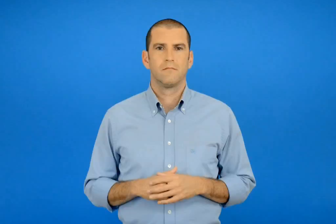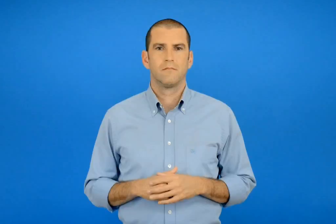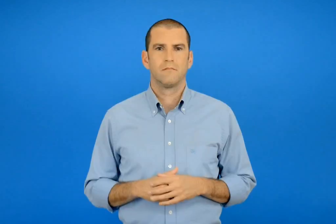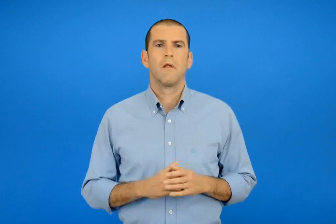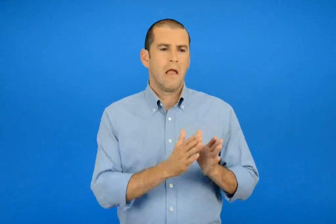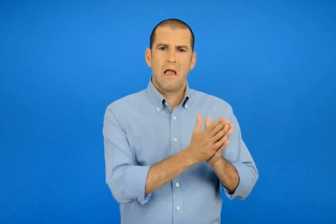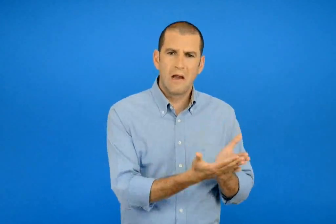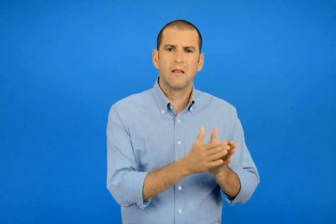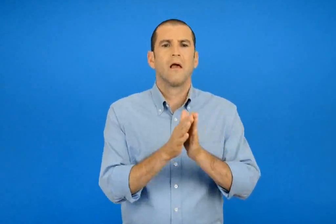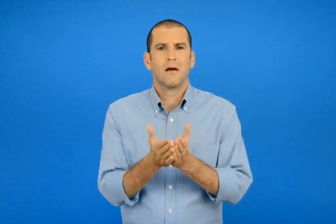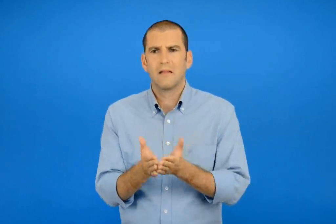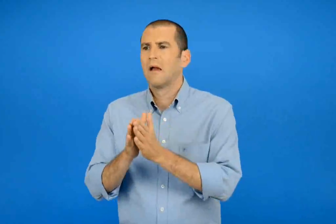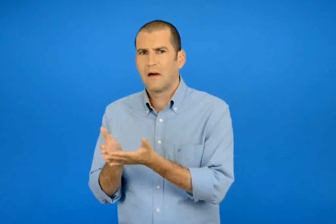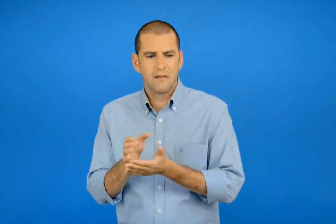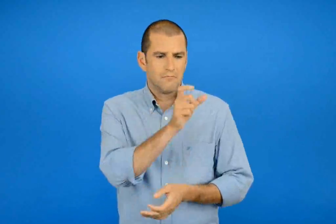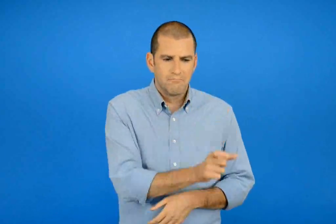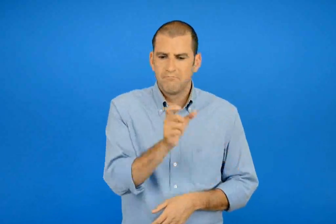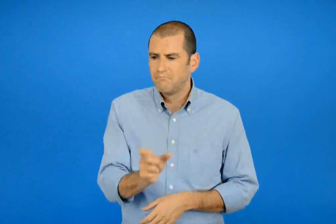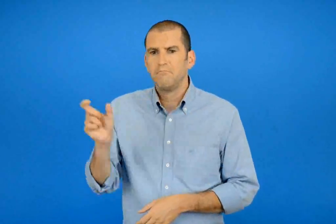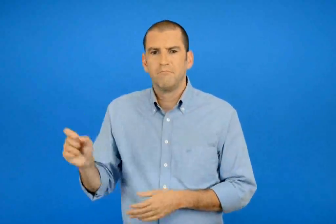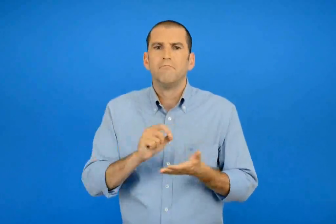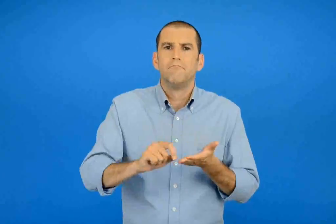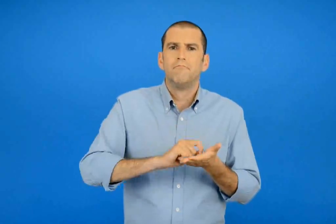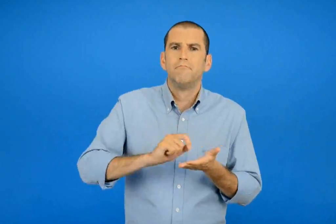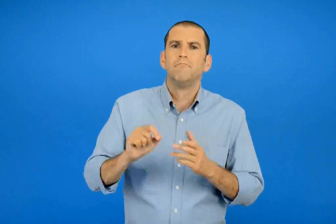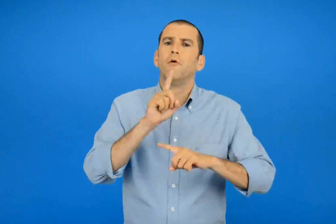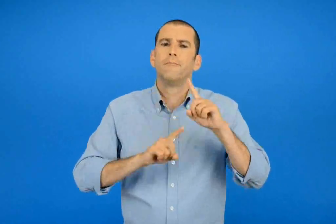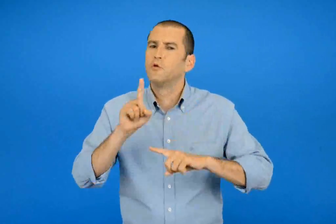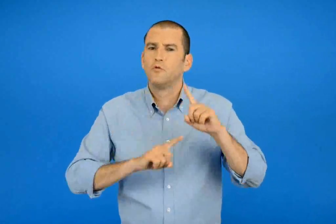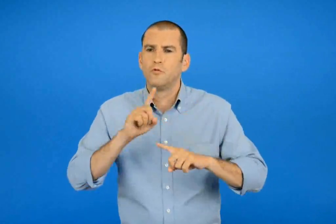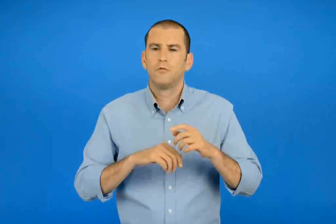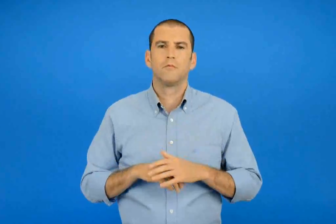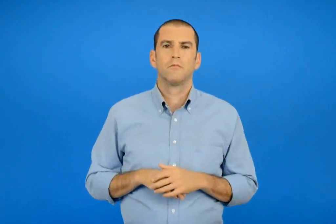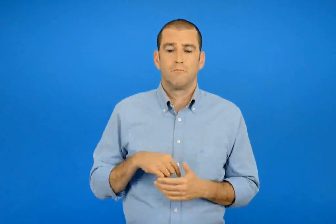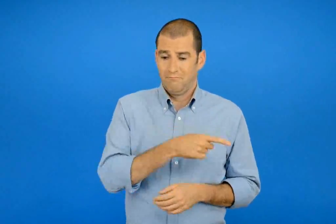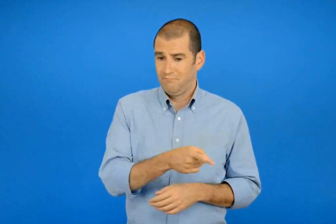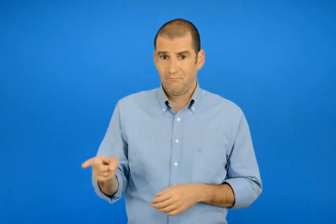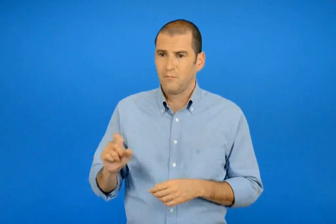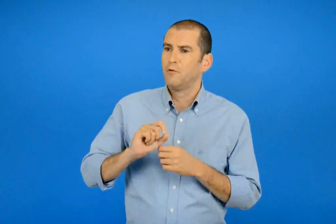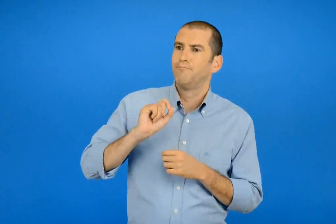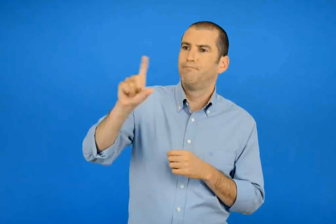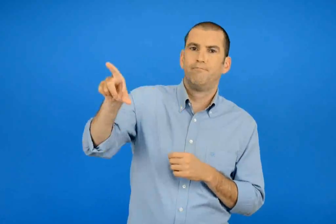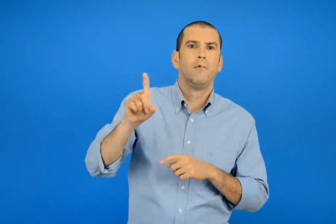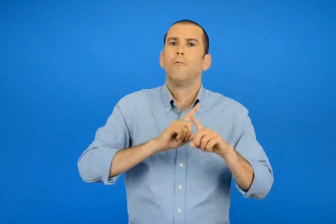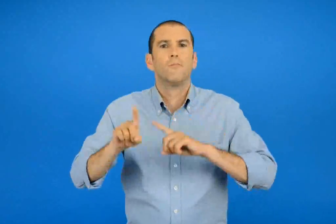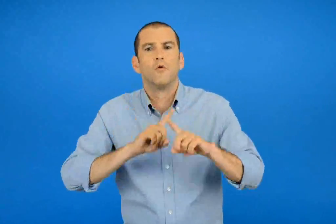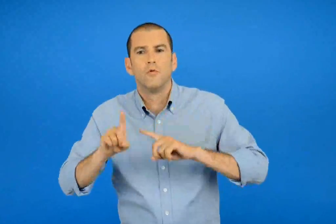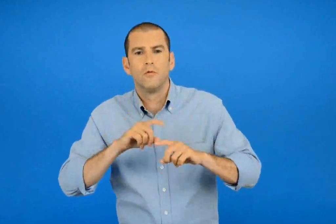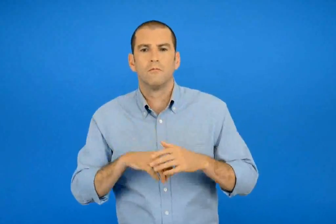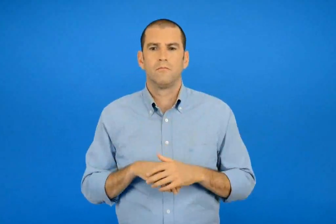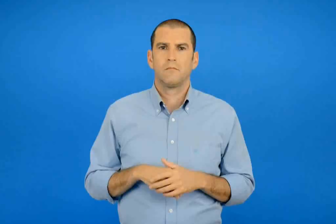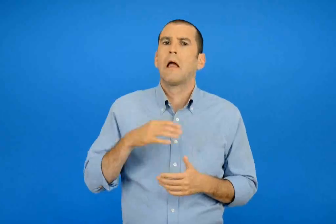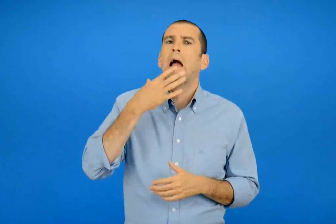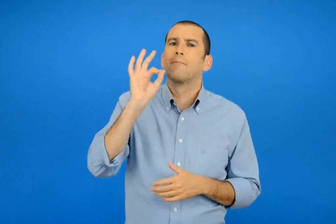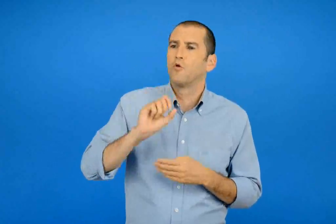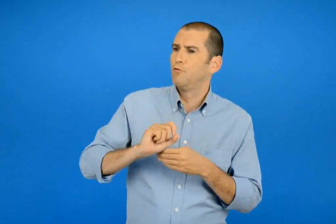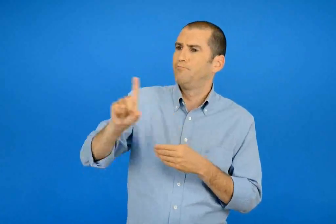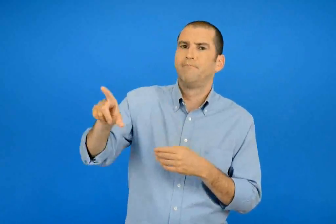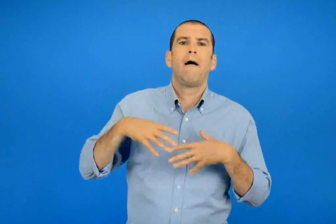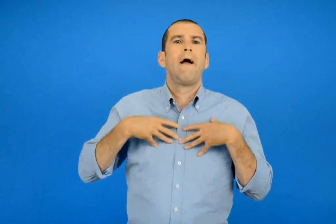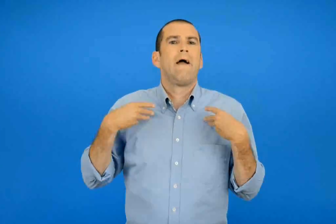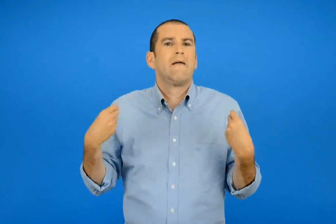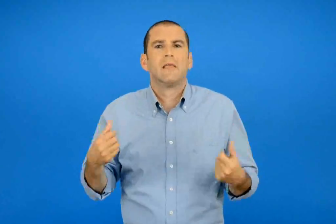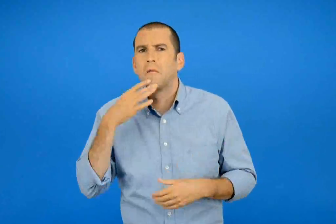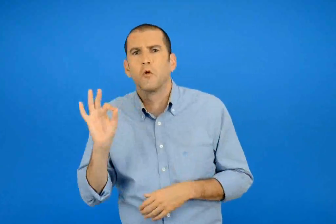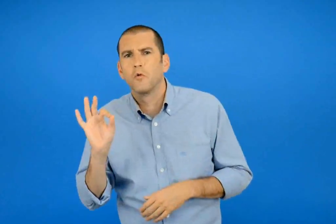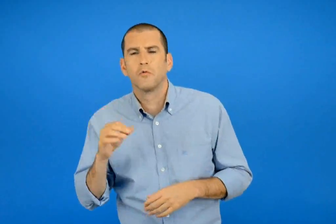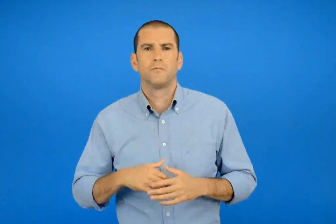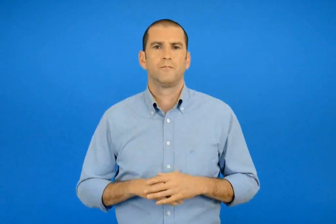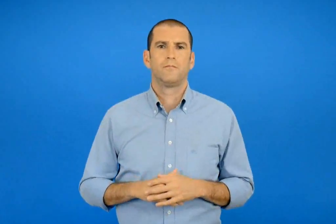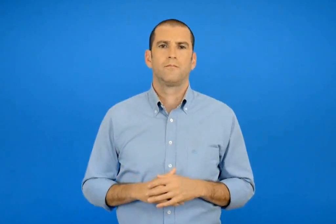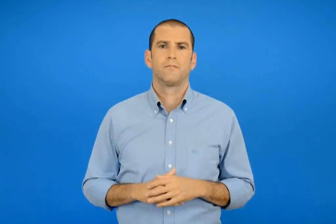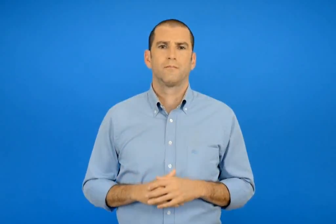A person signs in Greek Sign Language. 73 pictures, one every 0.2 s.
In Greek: ποιός έγραψε την κάθε κάρτα ; σε ποιόν την έστειλε ; για ποιό λόγο ήθελε να ευχηθεί ;
